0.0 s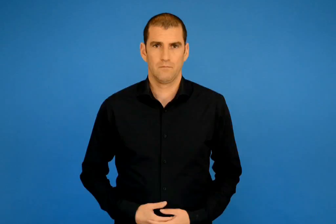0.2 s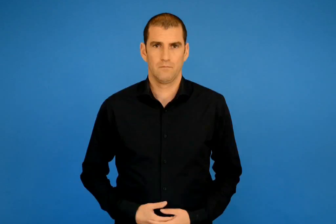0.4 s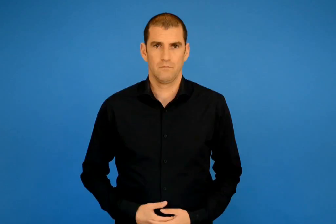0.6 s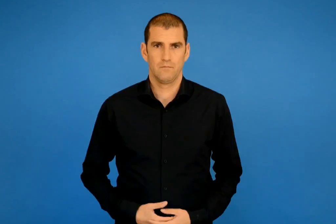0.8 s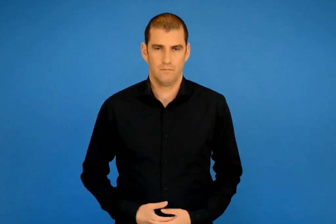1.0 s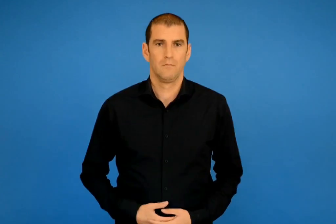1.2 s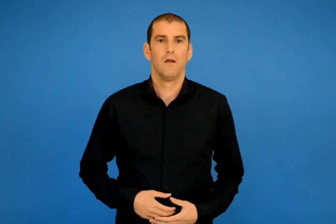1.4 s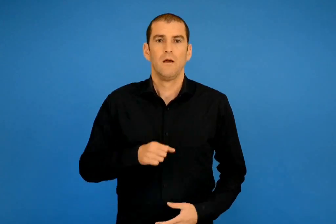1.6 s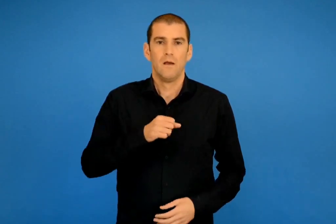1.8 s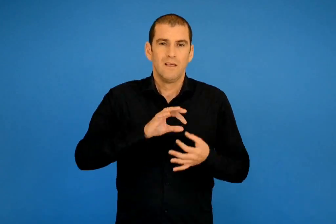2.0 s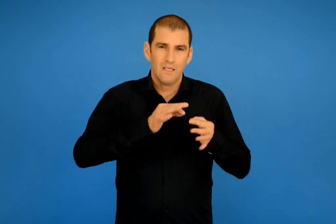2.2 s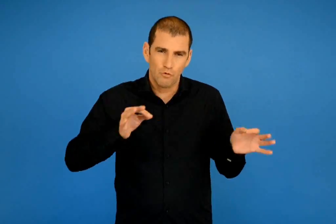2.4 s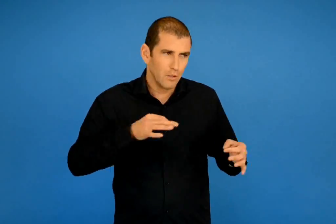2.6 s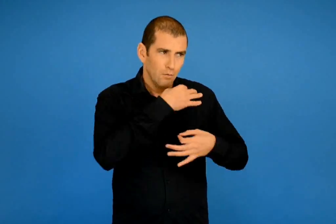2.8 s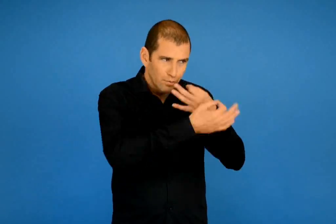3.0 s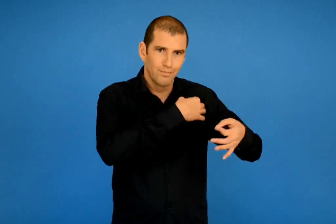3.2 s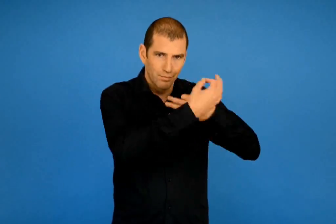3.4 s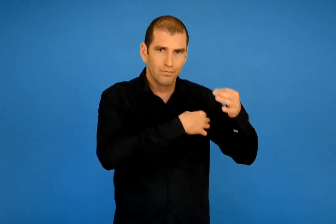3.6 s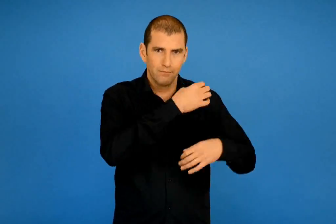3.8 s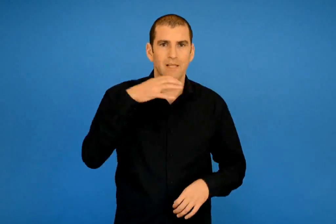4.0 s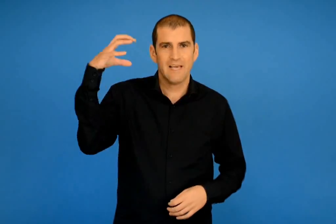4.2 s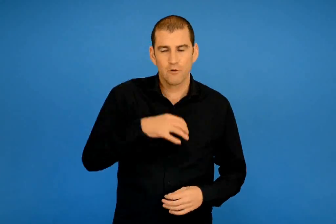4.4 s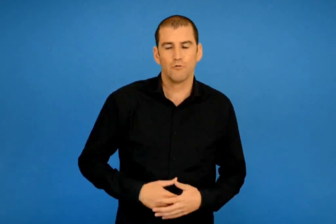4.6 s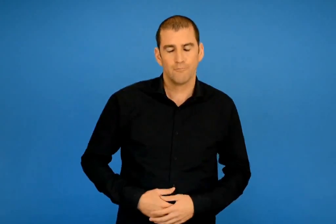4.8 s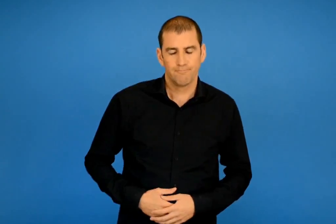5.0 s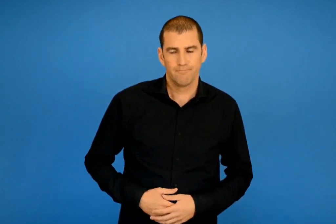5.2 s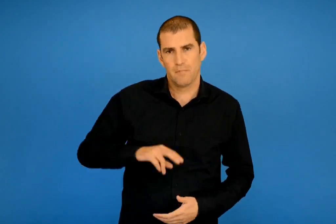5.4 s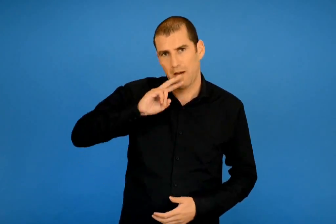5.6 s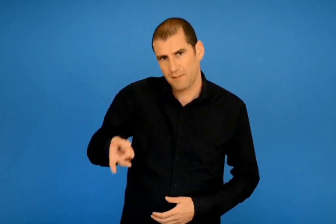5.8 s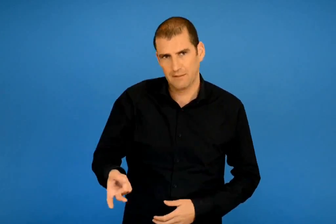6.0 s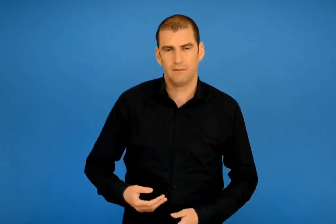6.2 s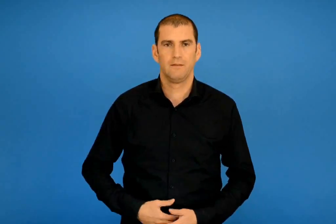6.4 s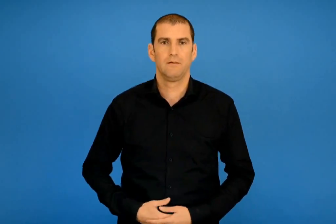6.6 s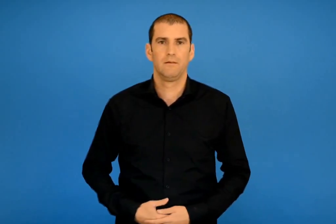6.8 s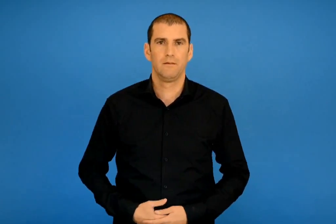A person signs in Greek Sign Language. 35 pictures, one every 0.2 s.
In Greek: είπε το πάθημα του και ο ήλιος του είπε
